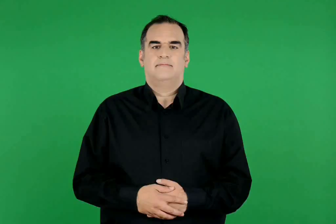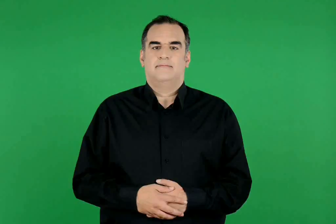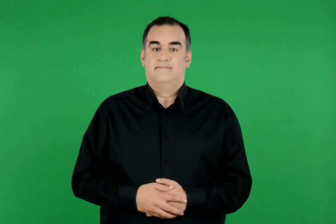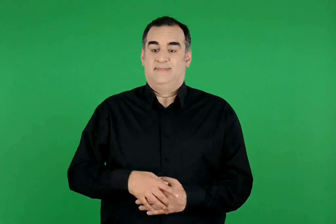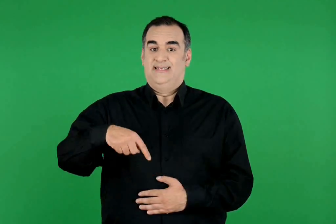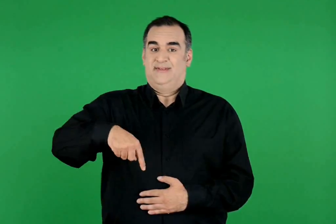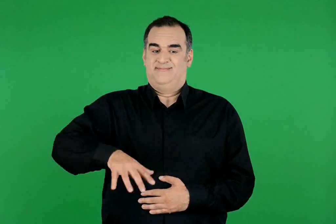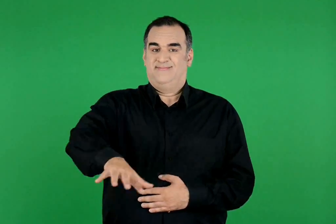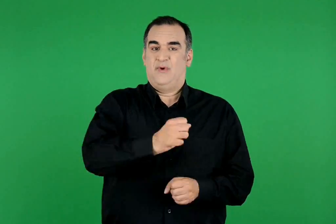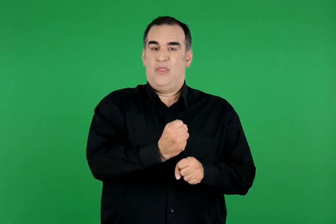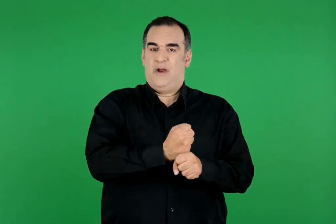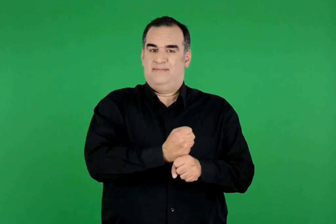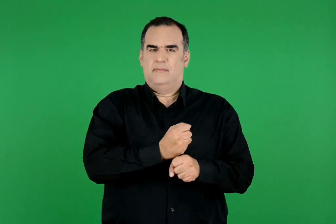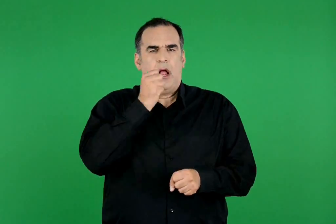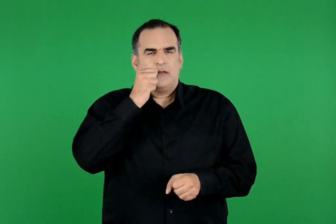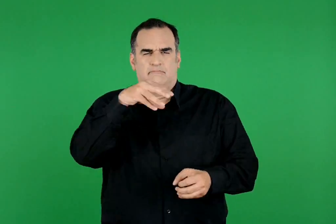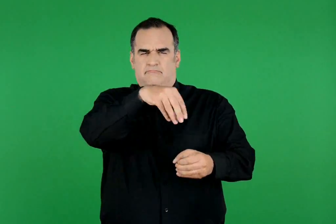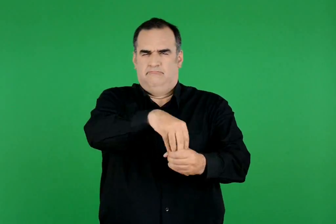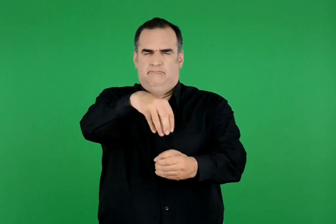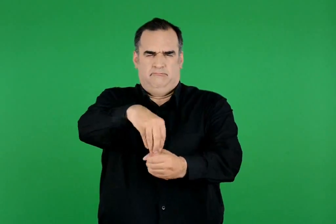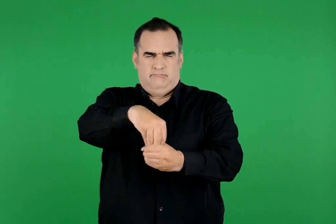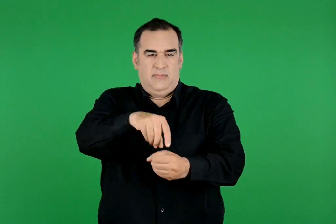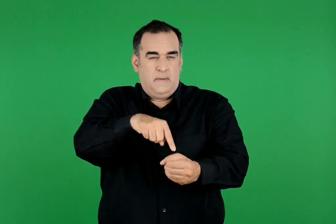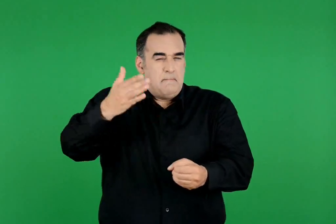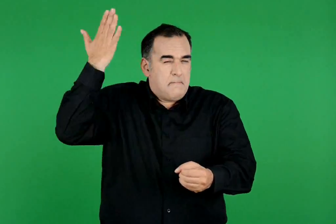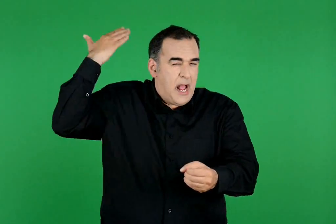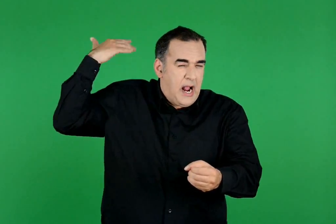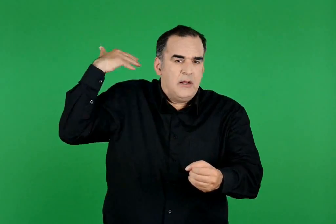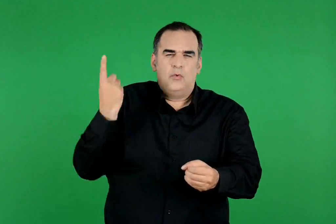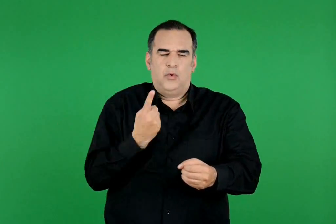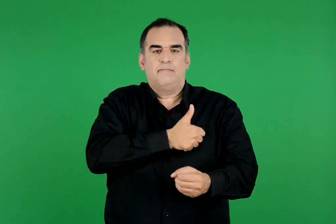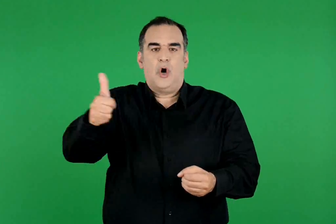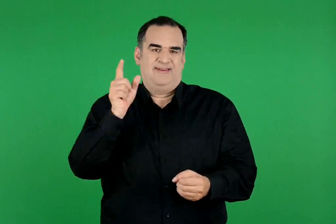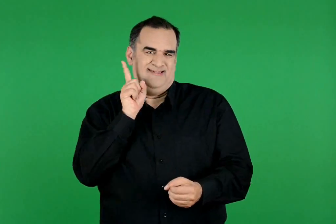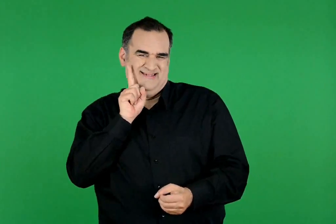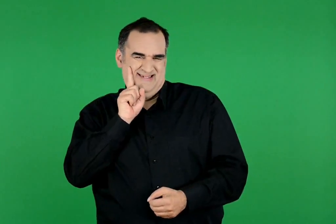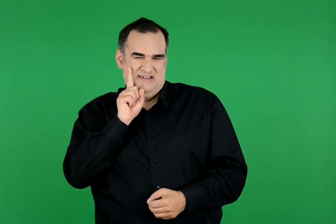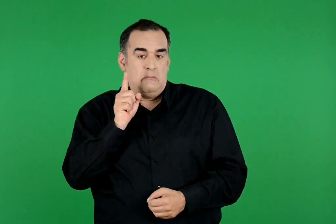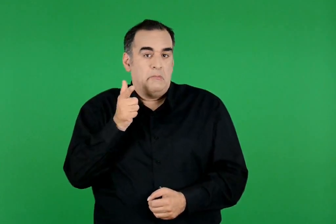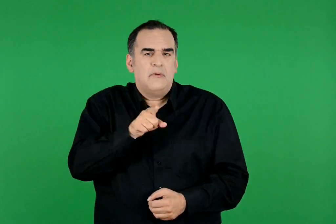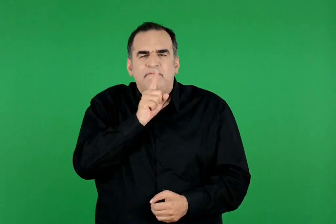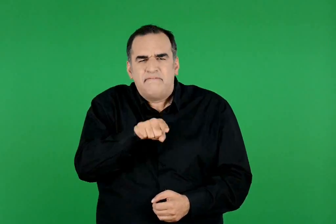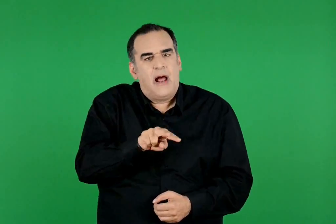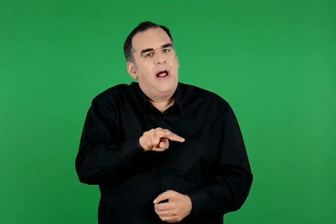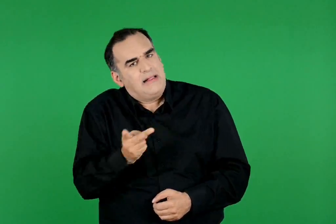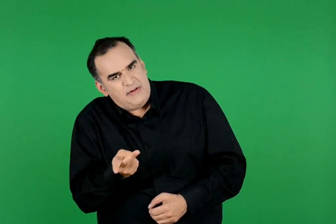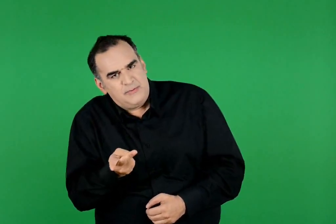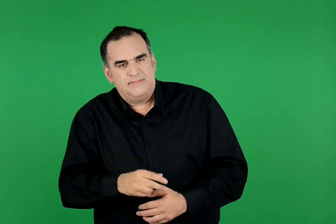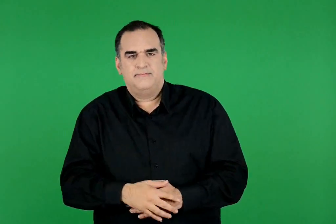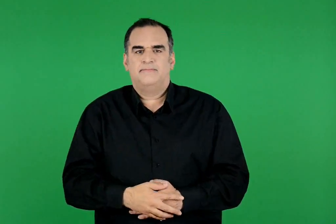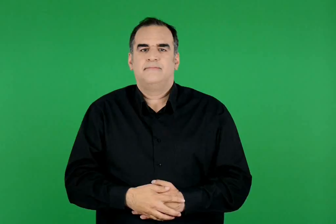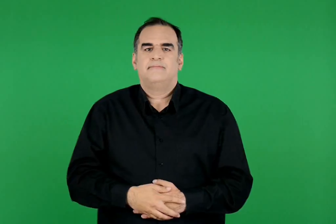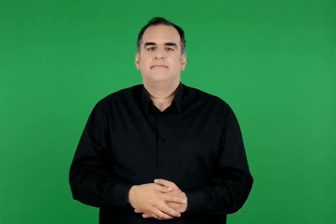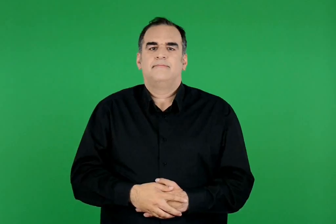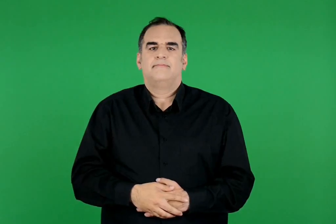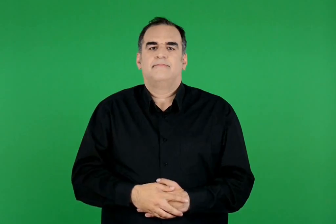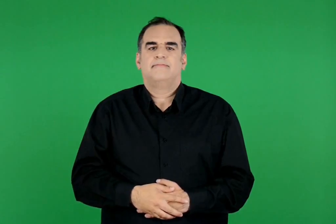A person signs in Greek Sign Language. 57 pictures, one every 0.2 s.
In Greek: σήμερα υπάρχουν άντρες που κάνουν επαγγέλματα ή δουλειές που παλιότερα τις έκαναν μόνο γυναίκες και το αντίθετο
